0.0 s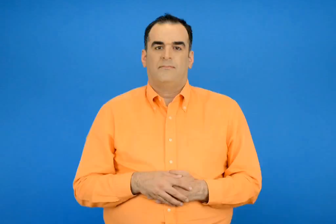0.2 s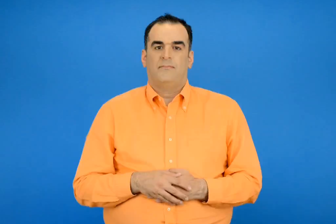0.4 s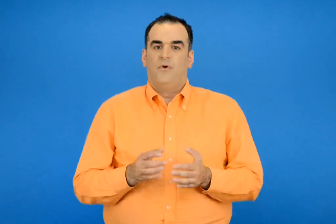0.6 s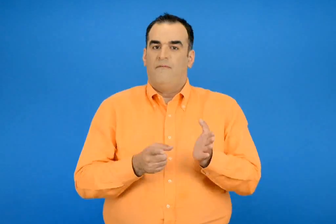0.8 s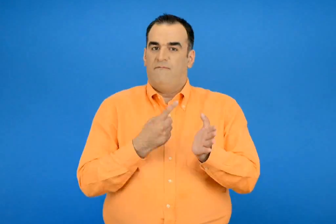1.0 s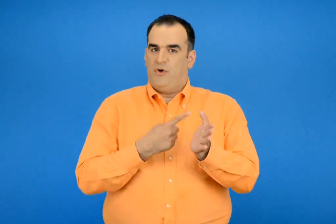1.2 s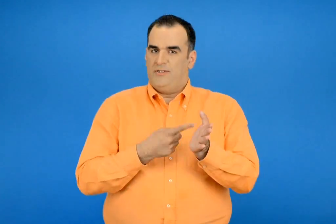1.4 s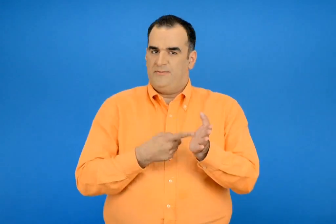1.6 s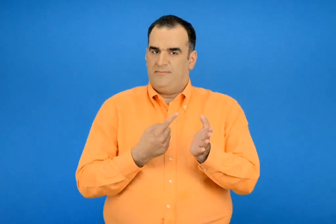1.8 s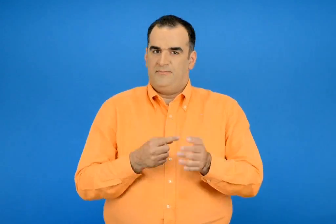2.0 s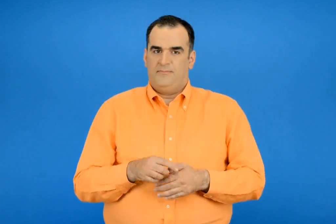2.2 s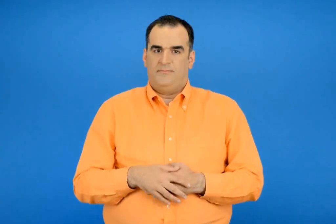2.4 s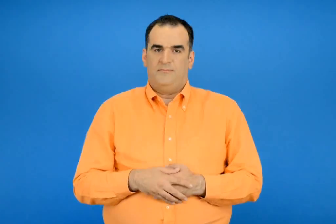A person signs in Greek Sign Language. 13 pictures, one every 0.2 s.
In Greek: φορές
